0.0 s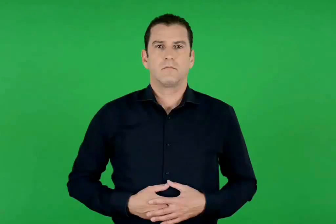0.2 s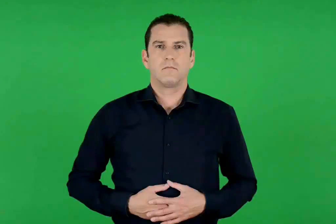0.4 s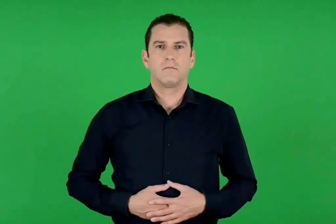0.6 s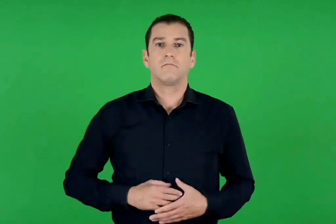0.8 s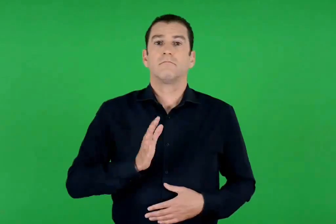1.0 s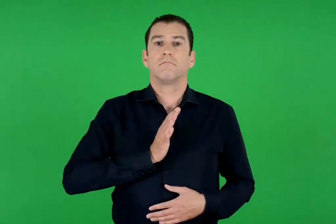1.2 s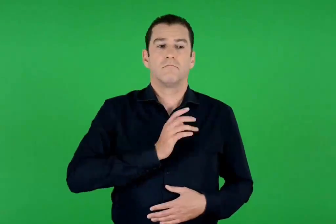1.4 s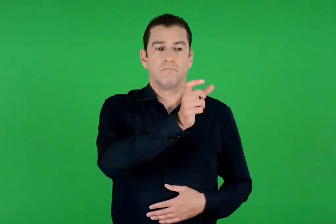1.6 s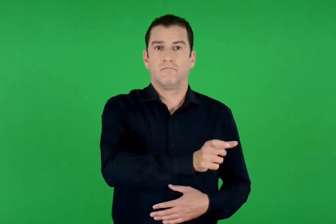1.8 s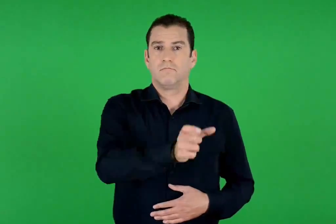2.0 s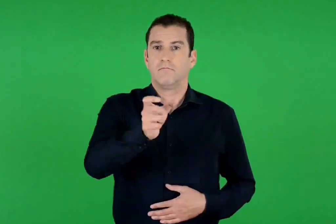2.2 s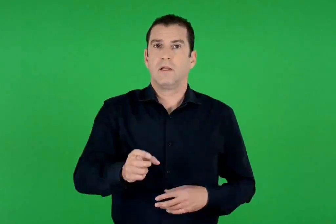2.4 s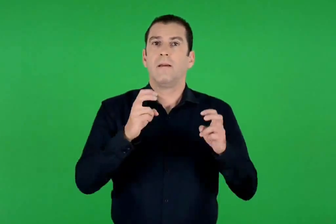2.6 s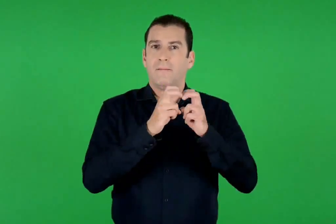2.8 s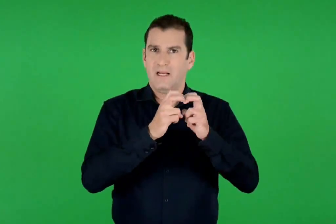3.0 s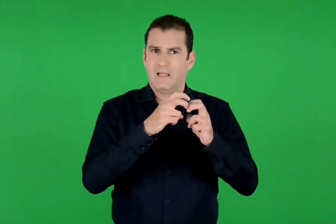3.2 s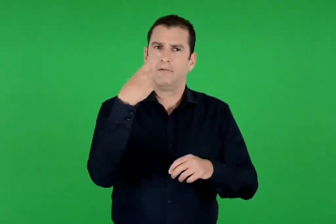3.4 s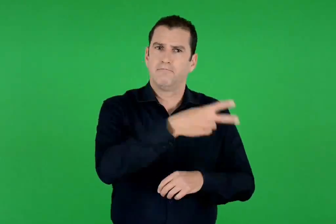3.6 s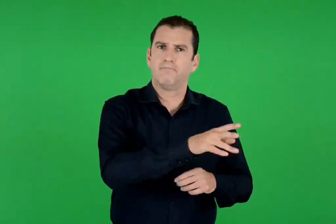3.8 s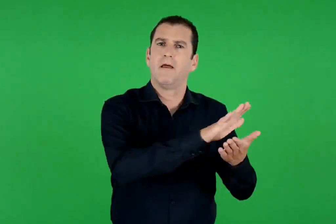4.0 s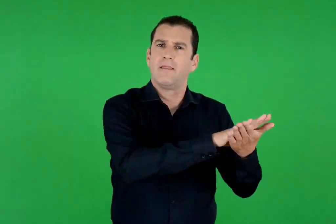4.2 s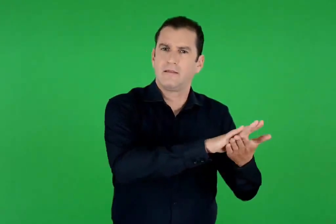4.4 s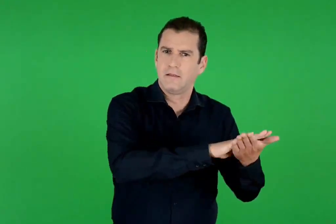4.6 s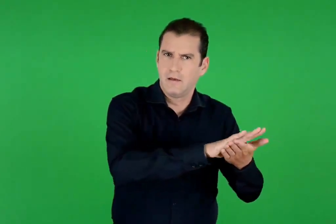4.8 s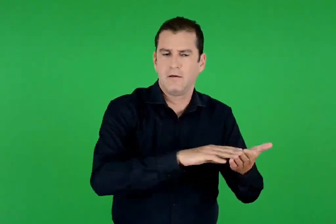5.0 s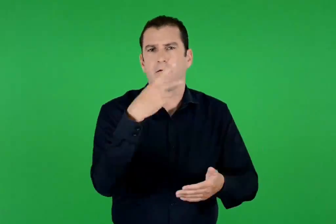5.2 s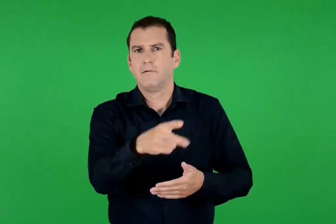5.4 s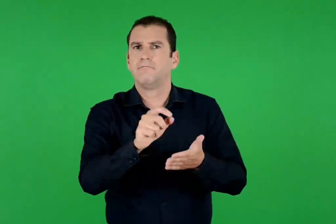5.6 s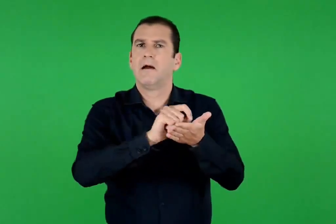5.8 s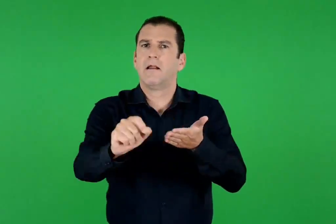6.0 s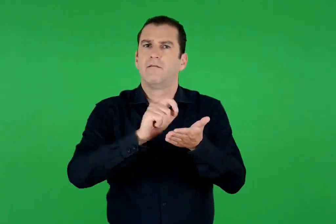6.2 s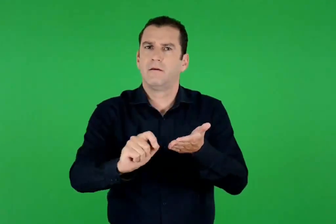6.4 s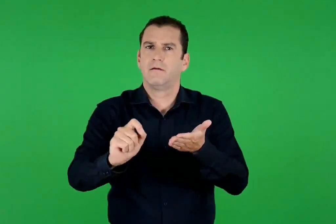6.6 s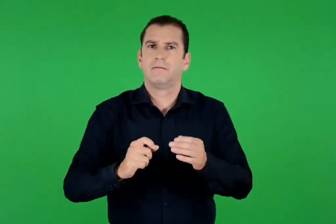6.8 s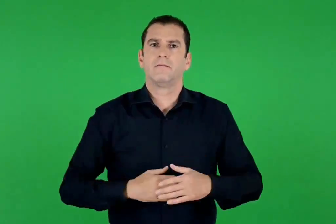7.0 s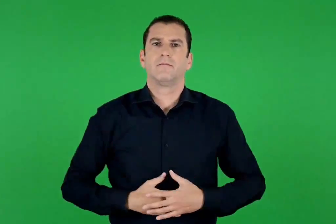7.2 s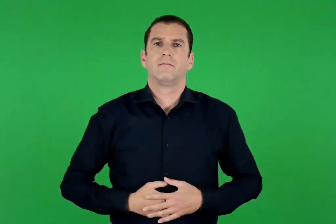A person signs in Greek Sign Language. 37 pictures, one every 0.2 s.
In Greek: η θρησκεία και η γραφή των μυκηναίων
